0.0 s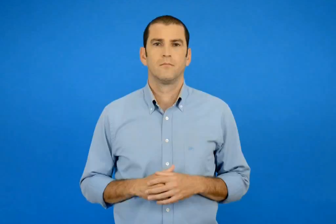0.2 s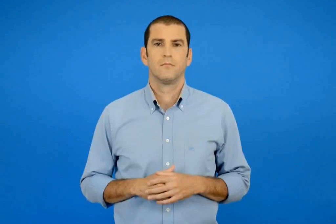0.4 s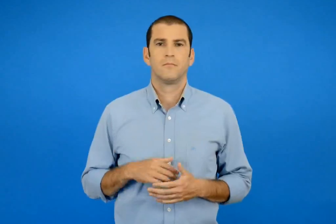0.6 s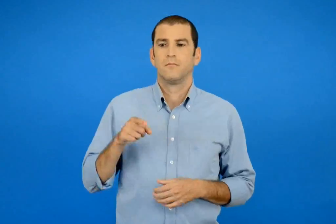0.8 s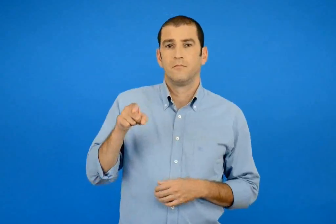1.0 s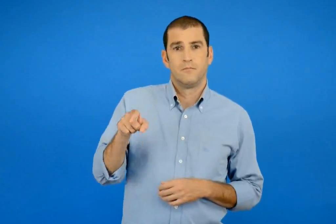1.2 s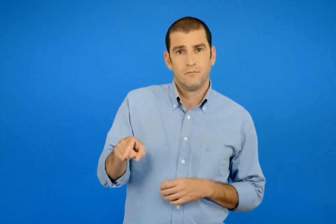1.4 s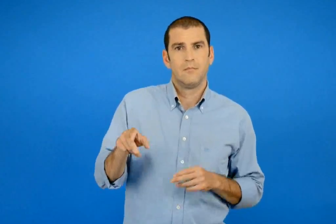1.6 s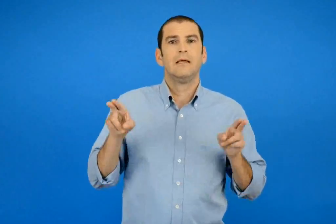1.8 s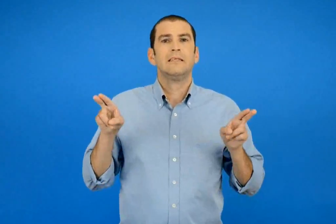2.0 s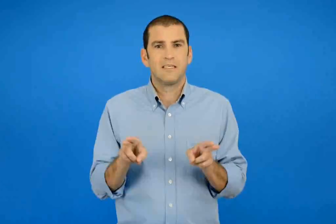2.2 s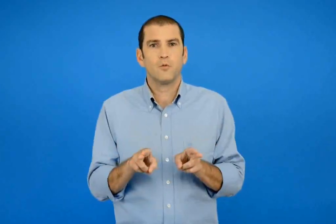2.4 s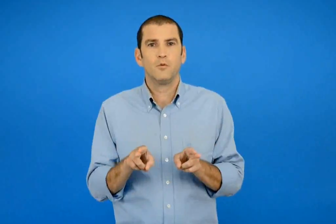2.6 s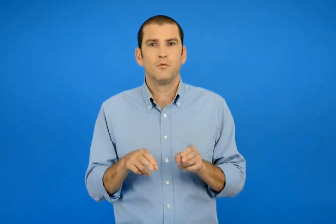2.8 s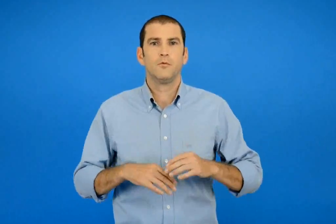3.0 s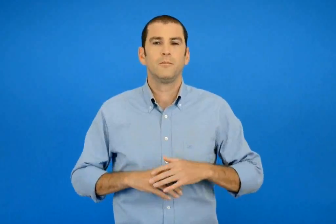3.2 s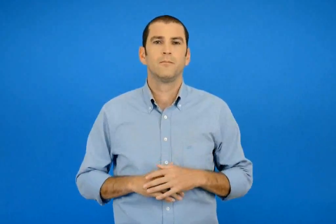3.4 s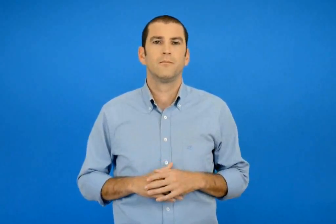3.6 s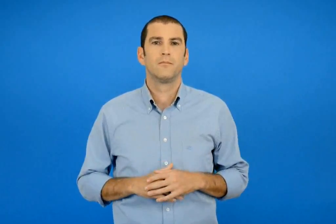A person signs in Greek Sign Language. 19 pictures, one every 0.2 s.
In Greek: σύντομος
